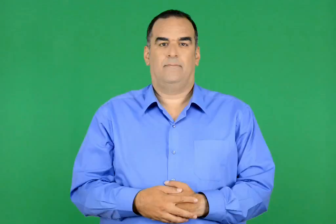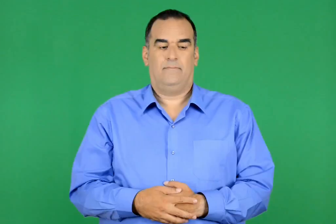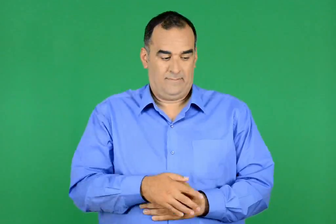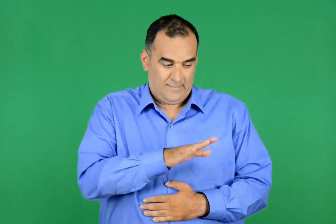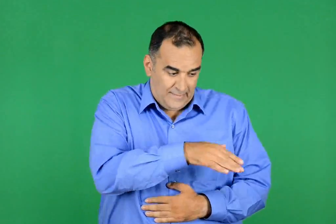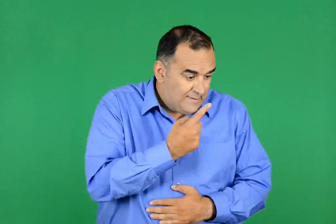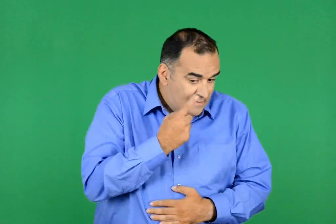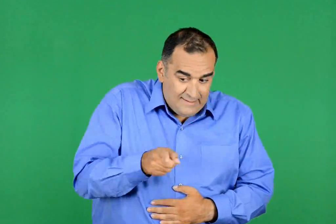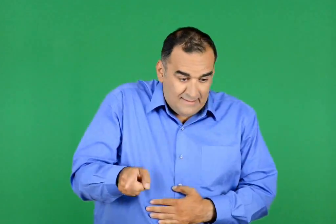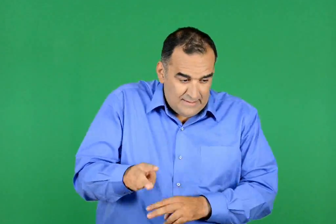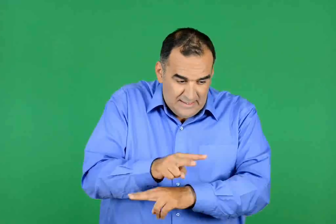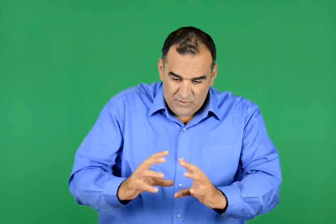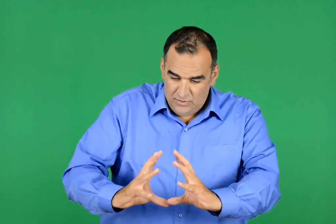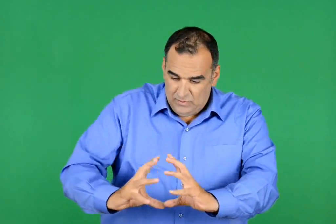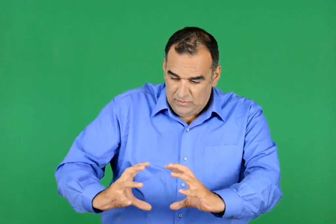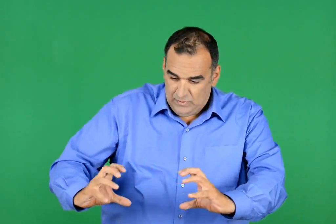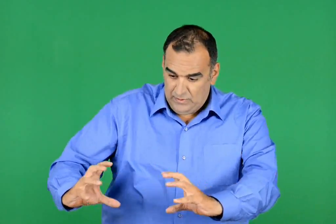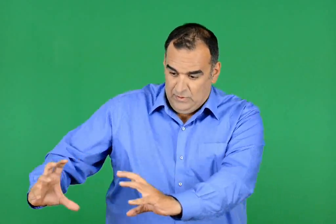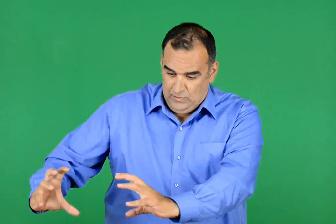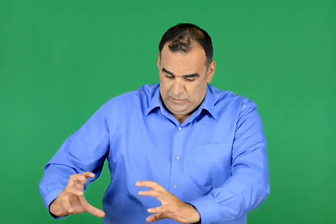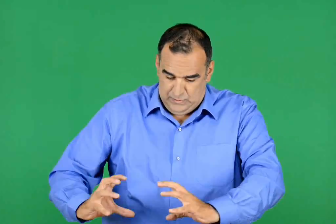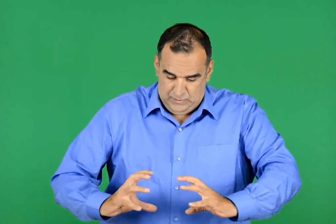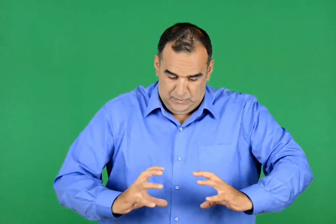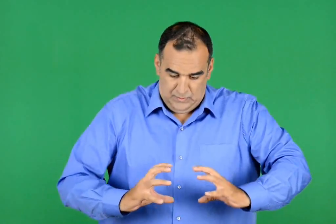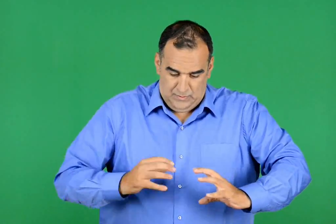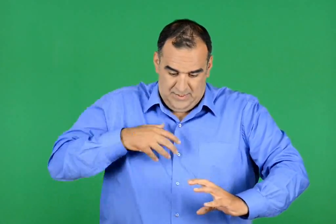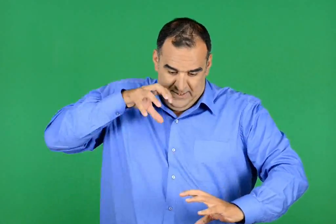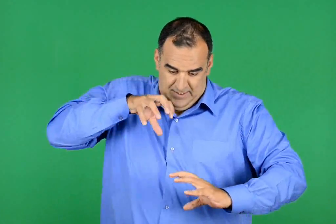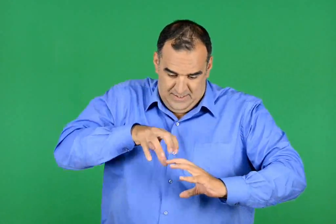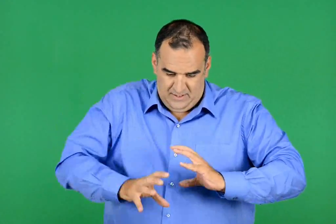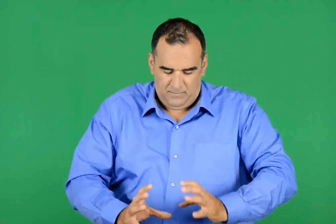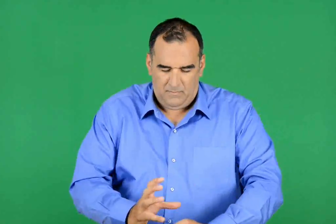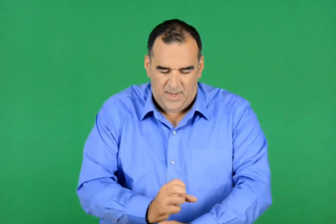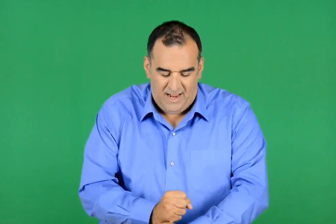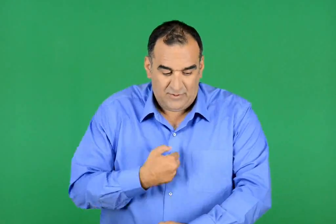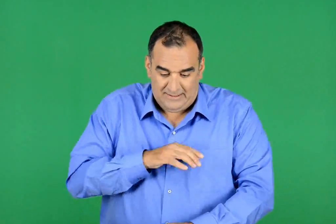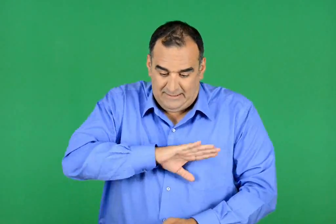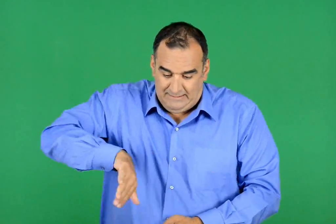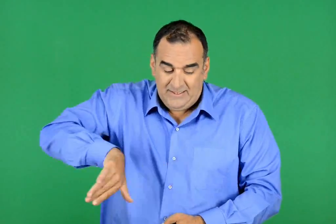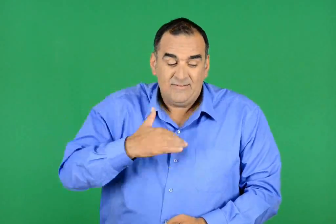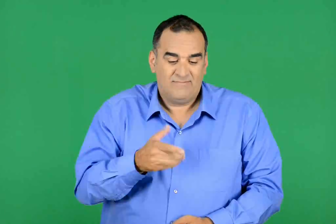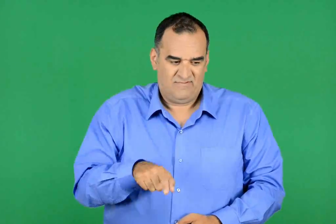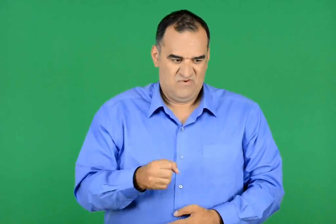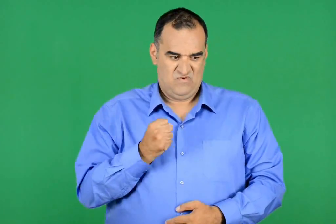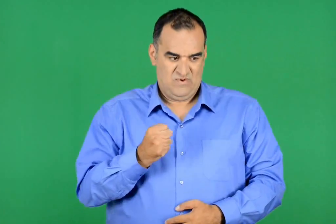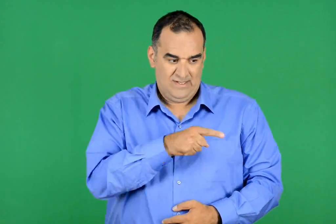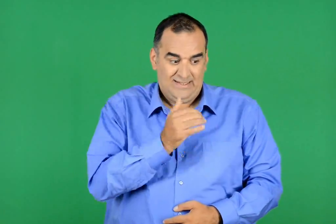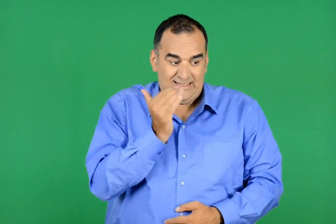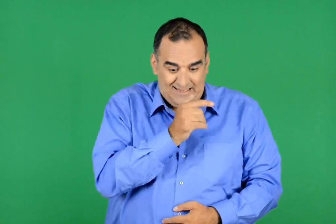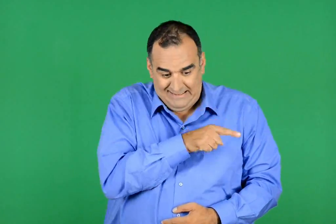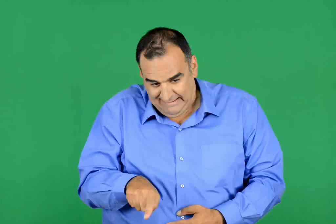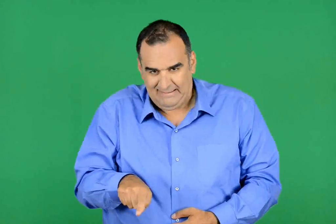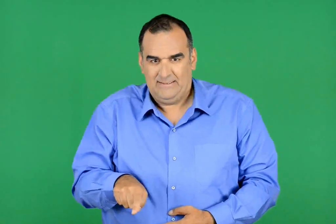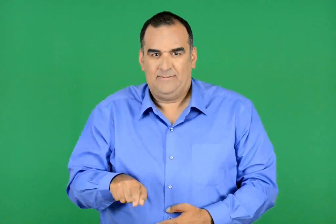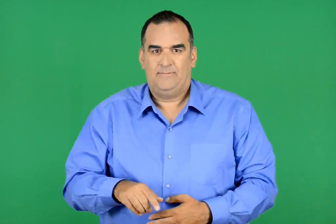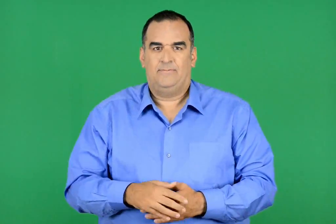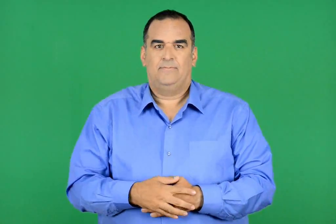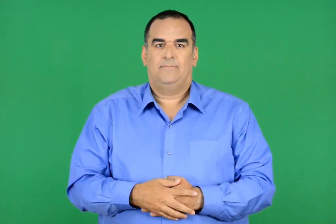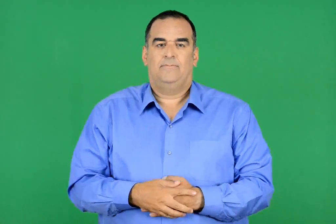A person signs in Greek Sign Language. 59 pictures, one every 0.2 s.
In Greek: δει κείνα να τα σύννεφα , άμα µε πλακώσουνε , σκοτεινιάζω και τίποτα δεν µπορώ να τα κάμω. σύρε σε αυτά και χωρίς άλλο θα πετύχεις
